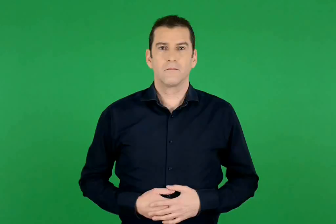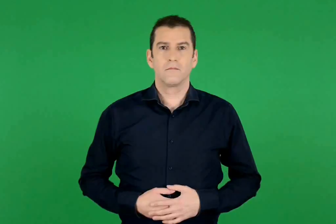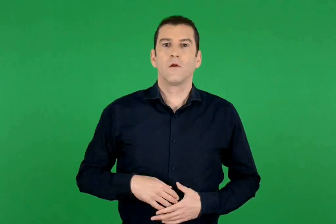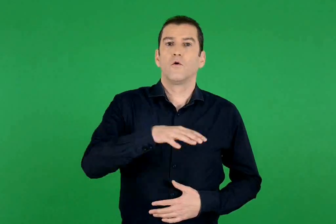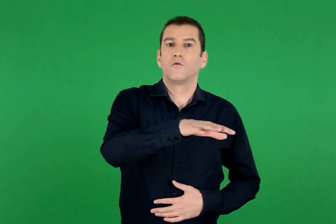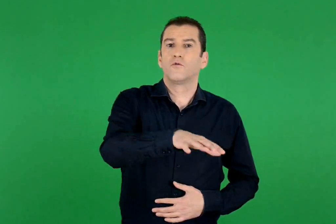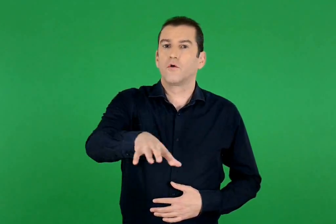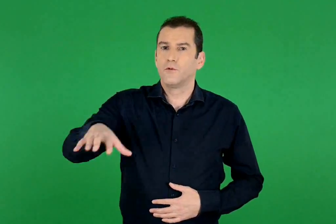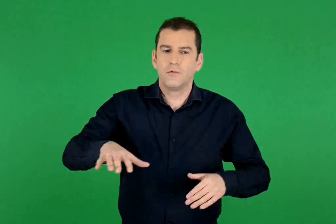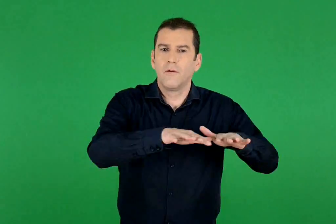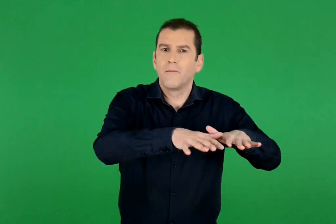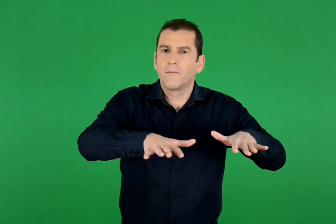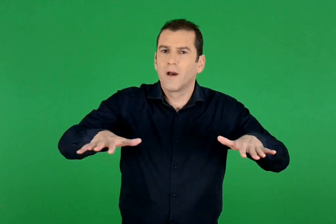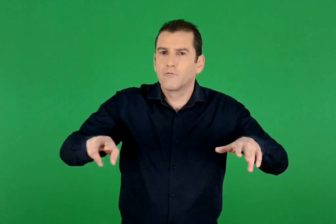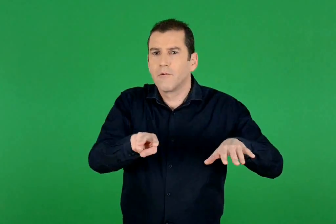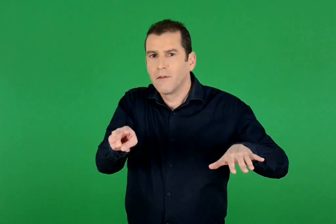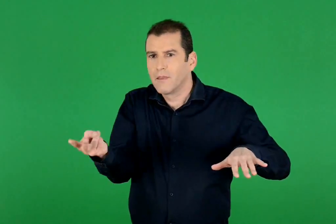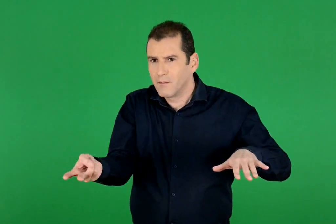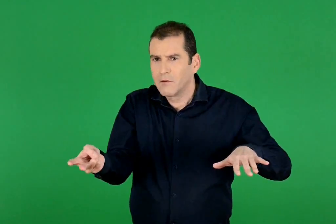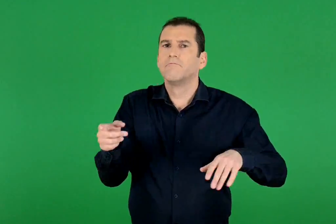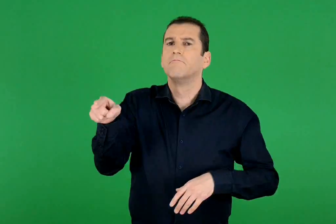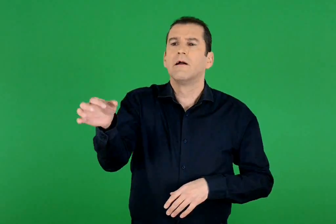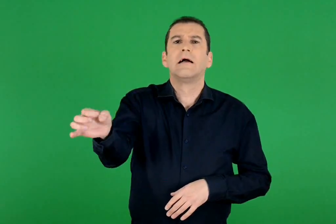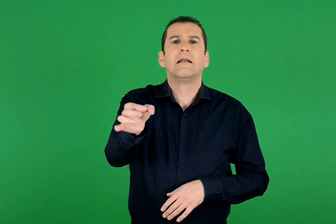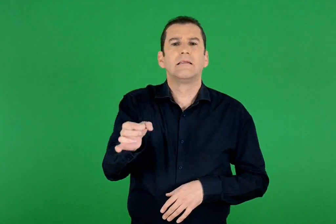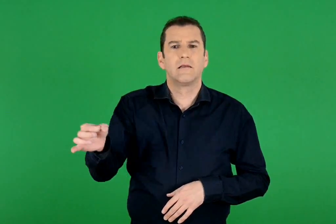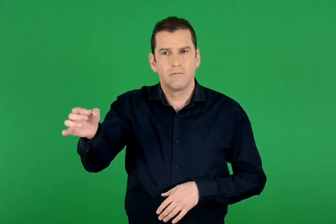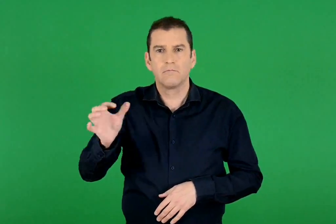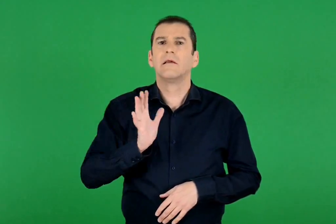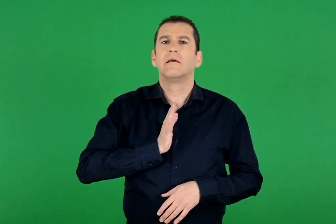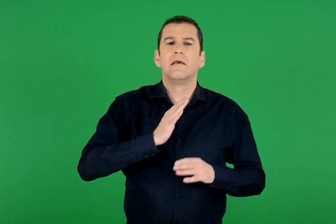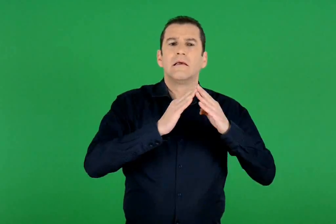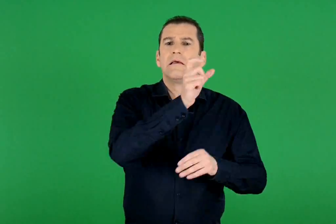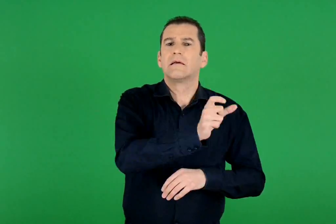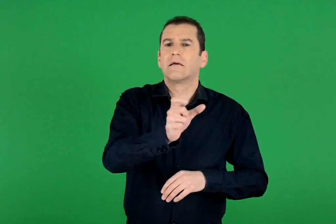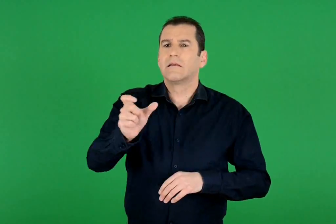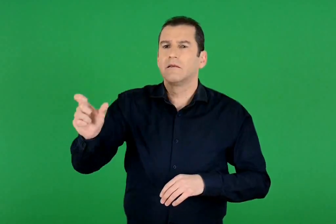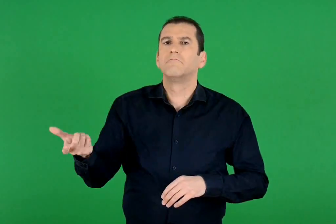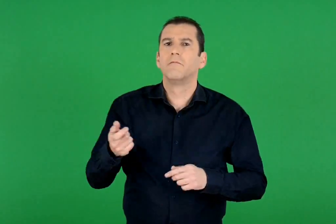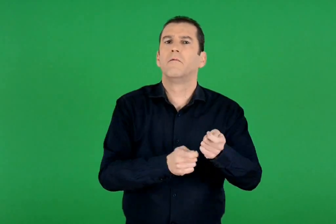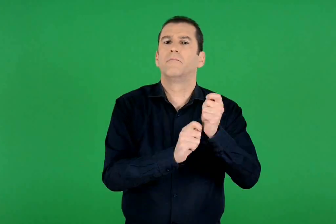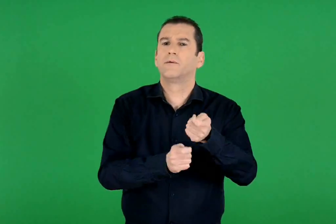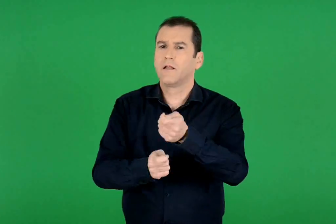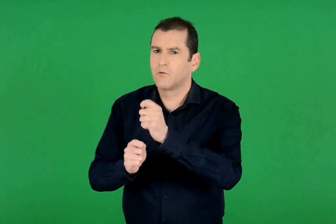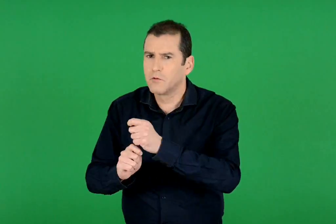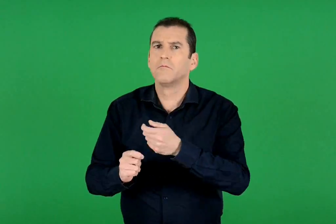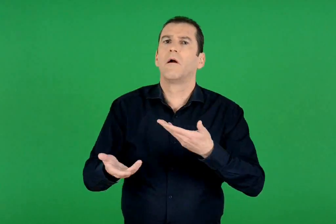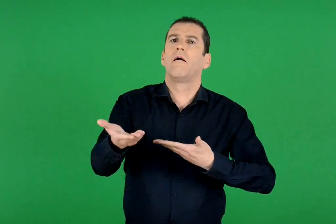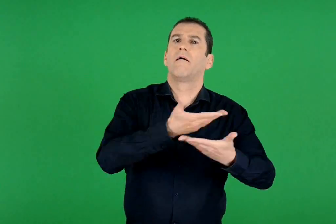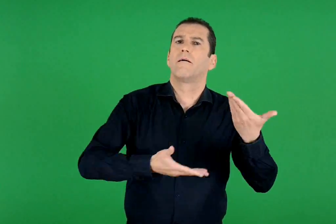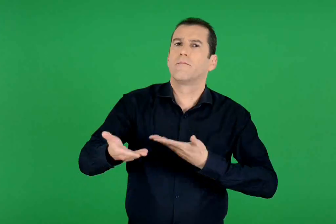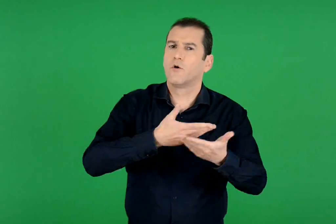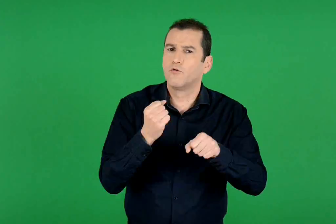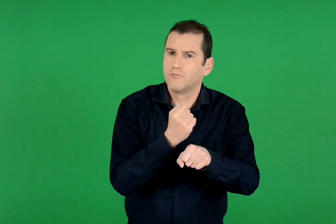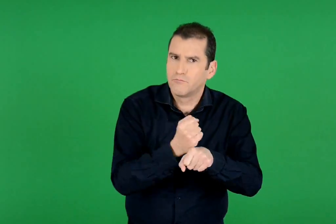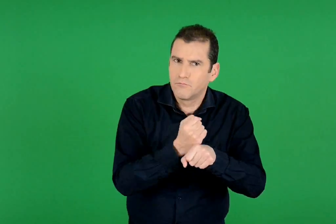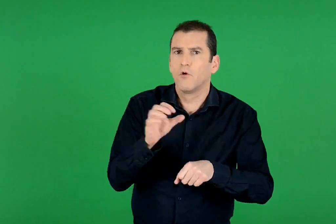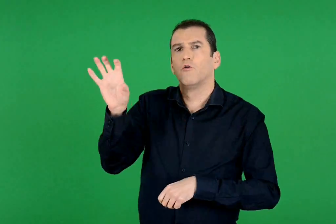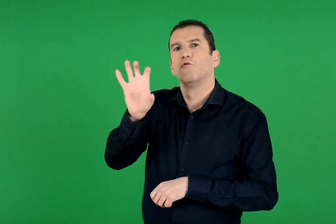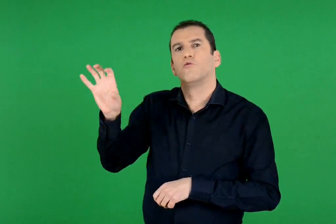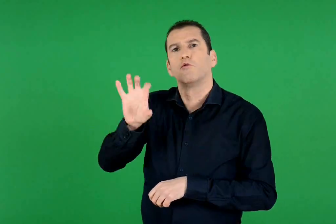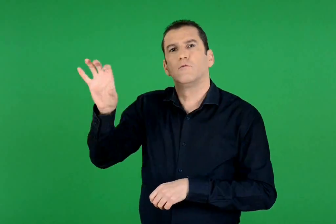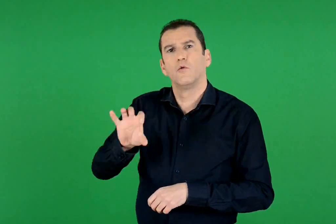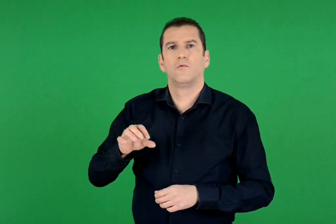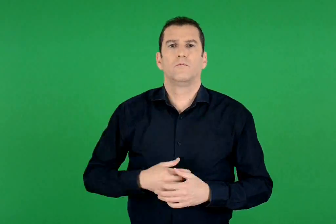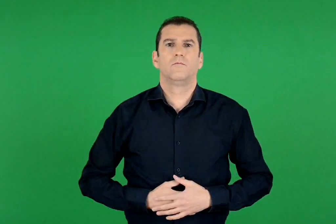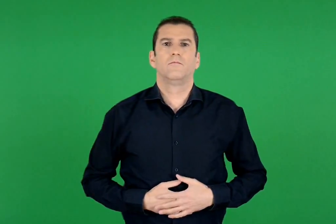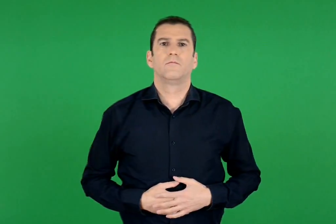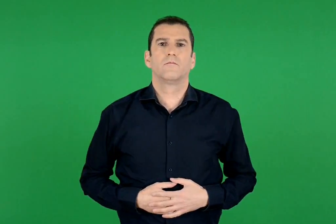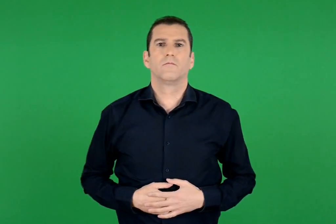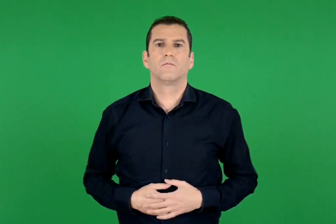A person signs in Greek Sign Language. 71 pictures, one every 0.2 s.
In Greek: στους παραθαλάσσιους τόπους και στα νησιά οι κάτοικοι ψαρεύουν , ασχολούνται με το εμπόριο και τον τουρισμό
